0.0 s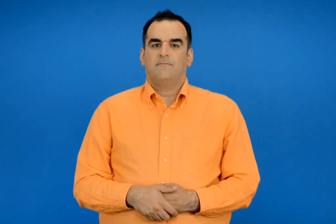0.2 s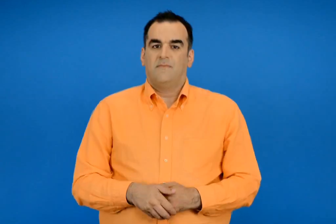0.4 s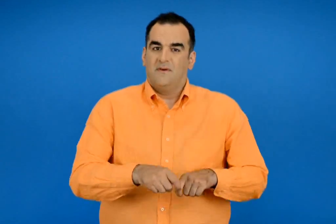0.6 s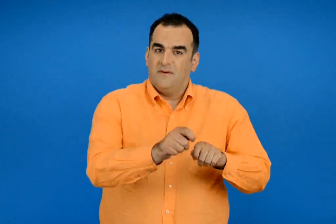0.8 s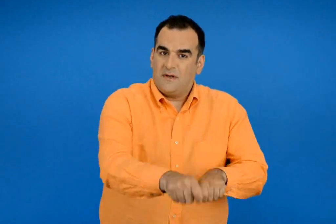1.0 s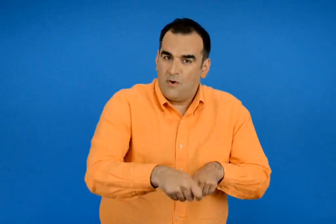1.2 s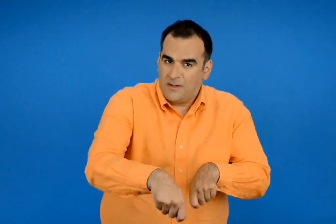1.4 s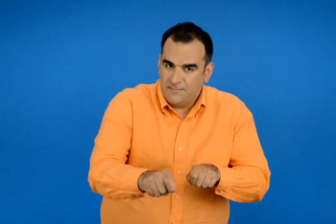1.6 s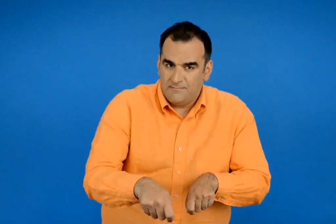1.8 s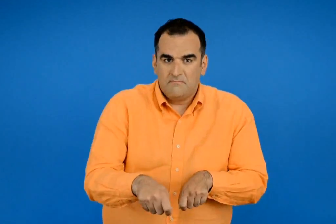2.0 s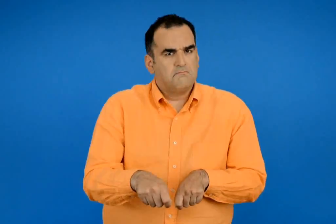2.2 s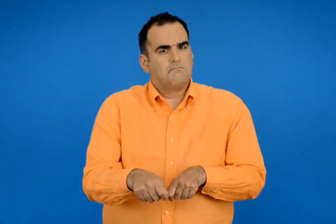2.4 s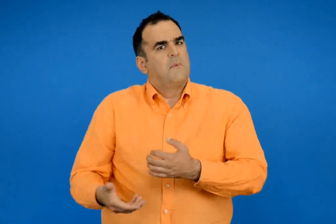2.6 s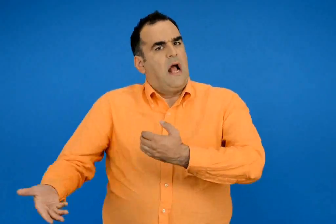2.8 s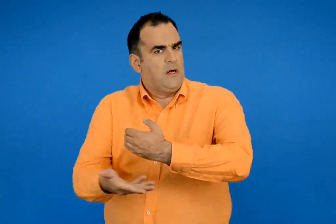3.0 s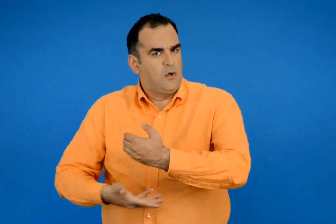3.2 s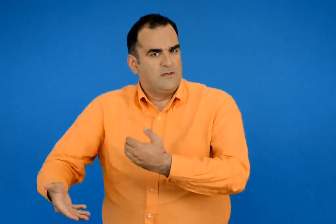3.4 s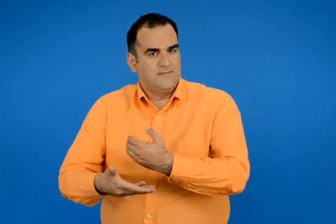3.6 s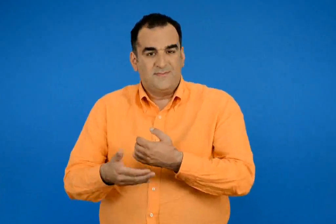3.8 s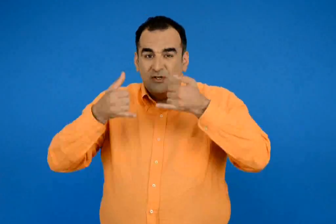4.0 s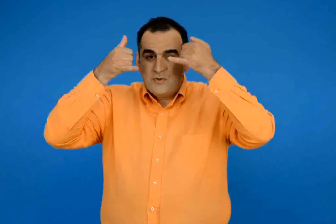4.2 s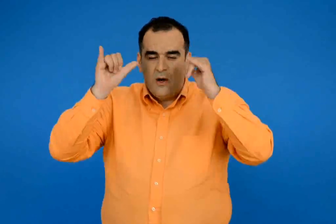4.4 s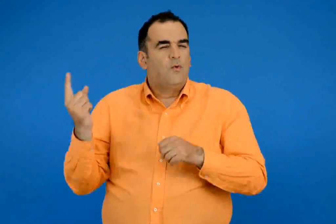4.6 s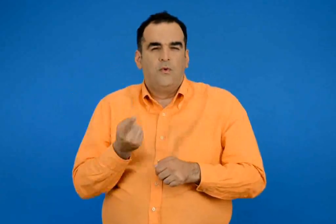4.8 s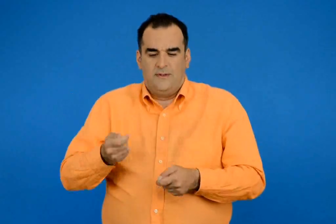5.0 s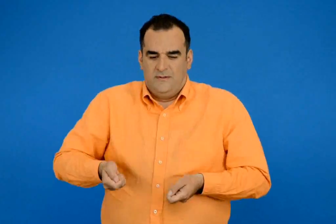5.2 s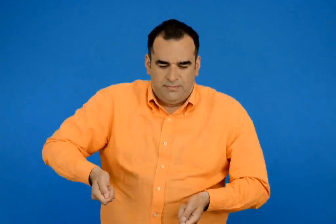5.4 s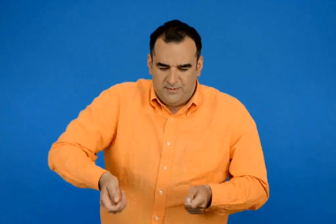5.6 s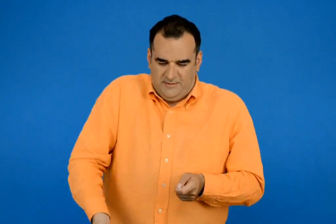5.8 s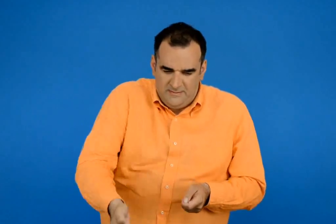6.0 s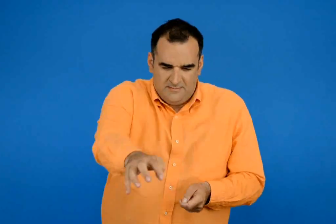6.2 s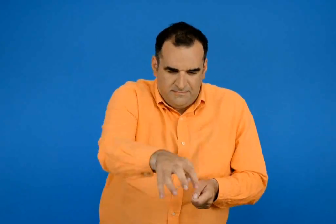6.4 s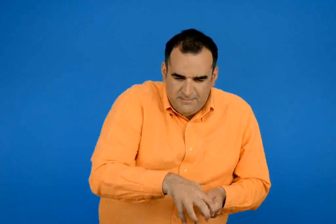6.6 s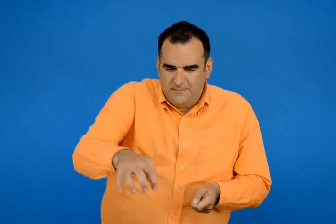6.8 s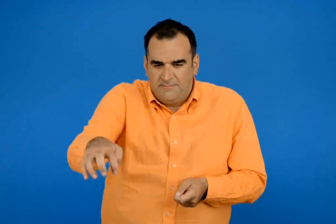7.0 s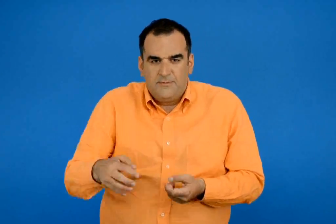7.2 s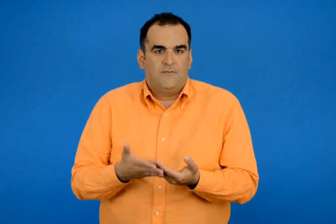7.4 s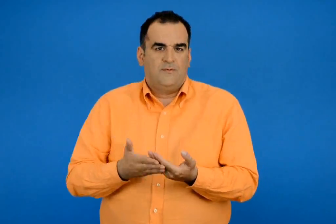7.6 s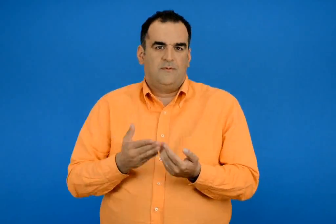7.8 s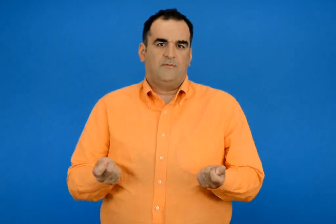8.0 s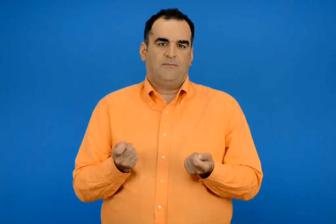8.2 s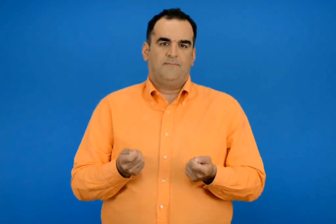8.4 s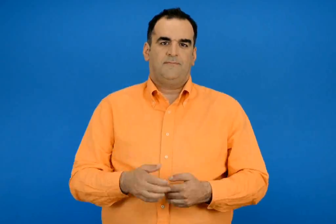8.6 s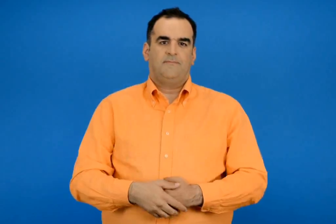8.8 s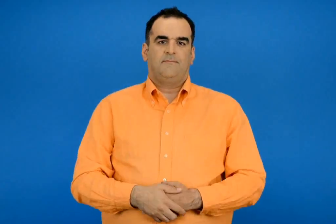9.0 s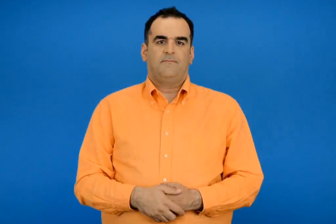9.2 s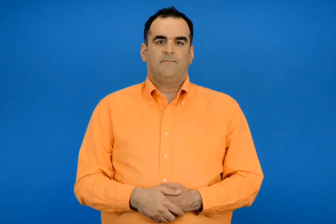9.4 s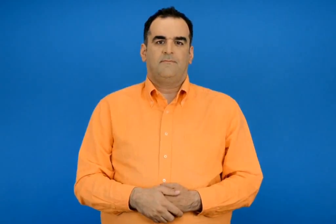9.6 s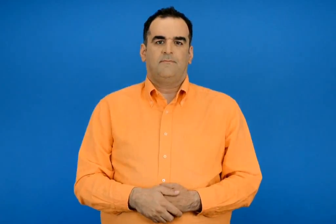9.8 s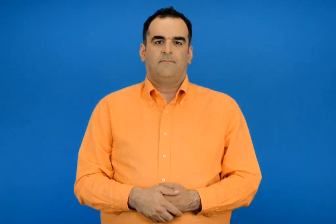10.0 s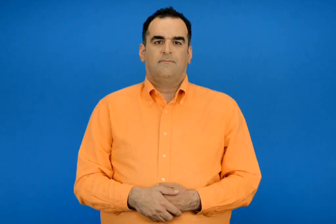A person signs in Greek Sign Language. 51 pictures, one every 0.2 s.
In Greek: οι γεωργοί που λέγονται και αγρότες χρησιμοποιούσαν ζώα
